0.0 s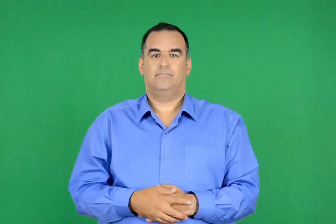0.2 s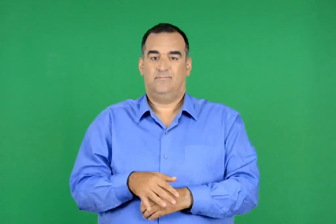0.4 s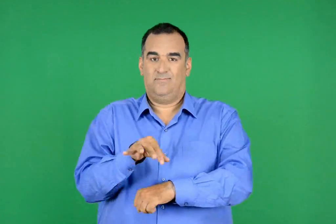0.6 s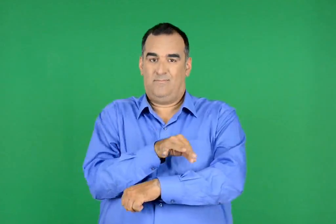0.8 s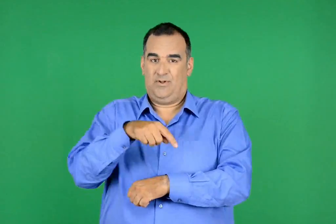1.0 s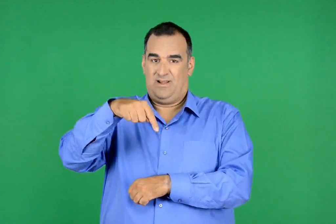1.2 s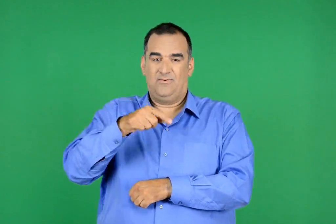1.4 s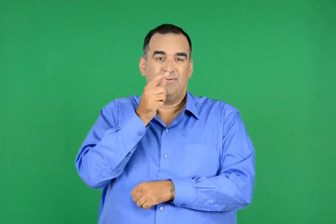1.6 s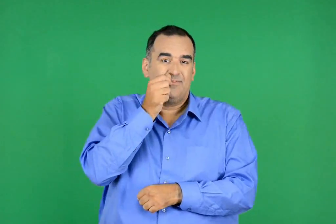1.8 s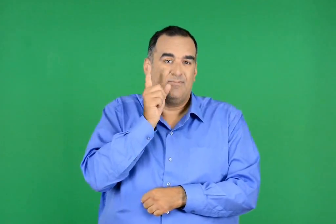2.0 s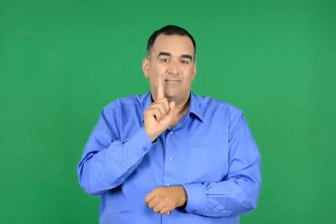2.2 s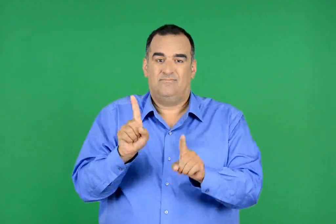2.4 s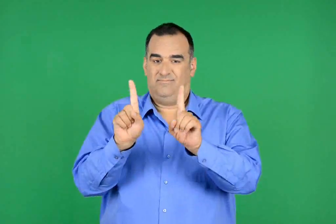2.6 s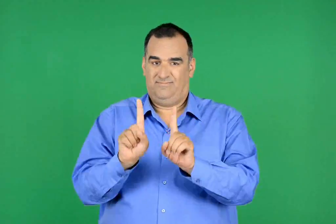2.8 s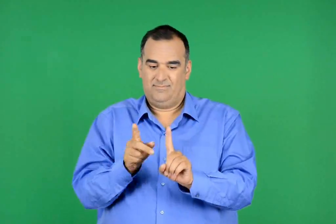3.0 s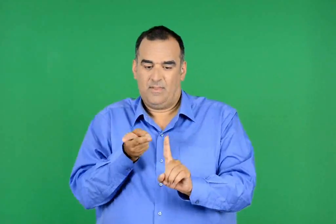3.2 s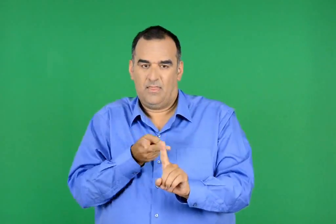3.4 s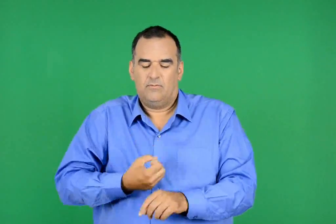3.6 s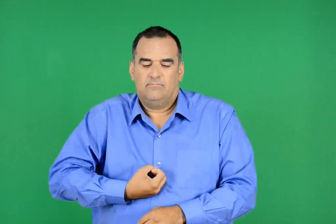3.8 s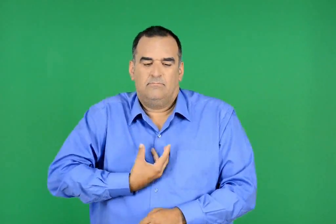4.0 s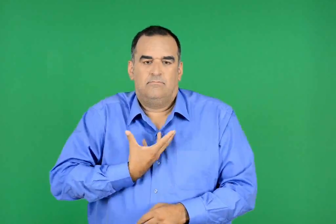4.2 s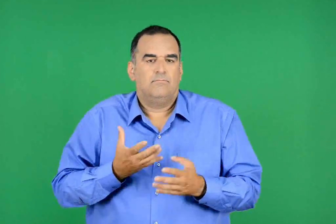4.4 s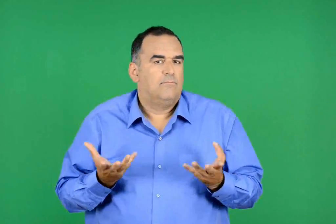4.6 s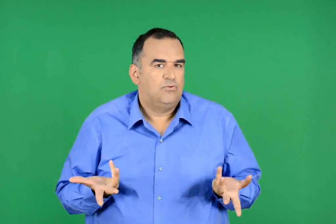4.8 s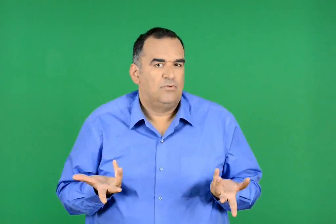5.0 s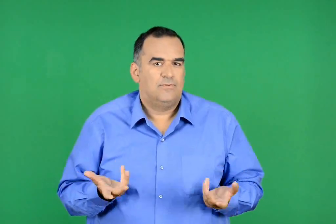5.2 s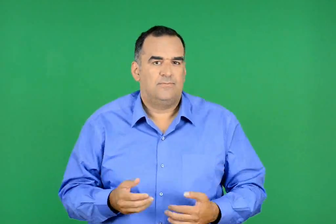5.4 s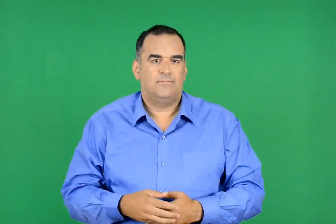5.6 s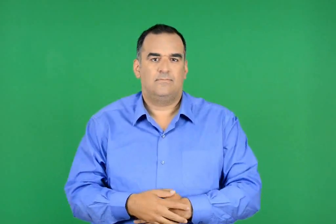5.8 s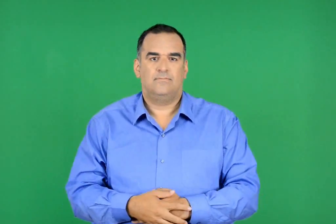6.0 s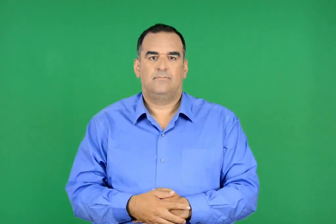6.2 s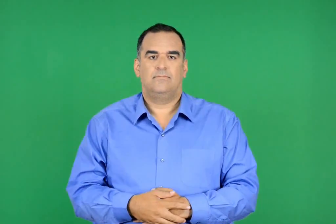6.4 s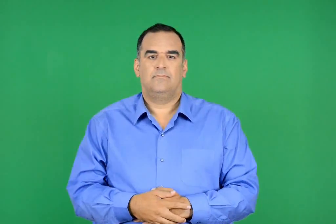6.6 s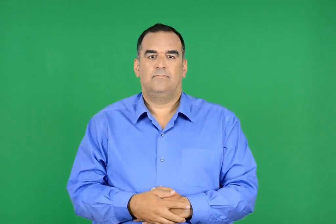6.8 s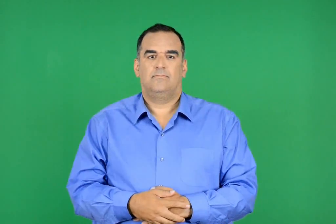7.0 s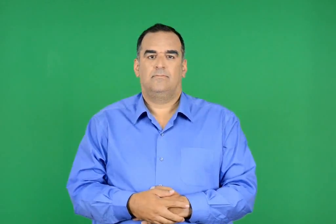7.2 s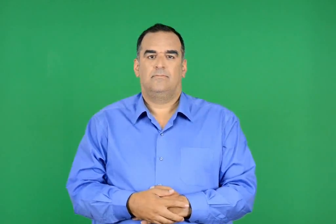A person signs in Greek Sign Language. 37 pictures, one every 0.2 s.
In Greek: πώς νιώθουν το αγόρι και η κοπέλα που βρίσκονται μέσα στο πολυτεχνείο ;
